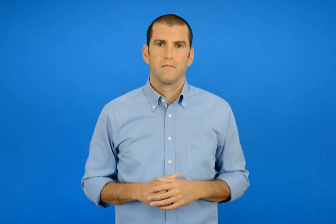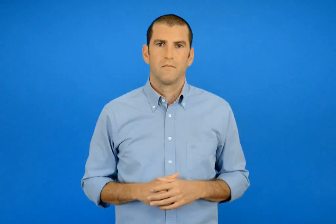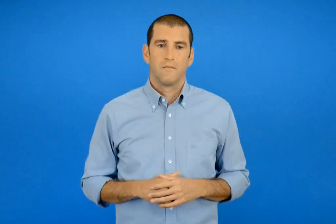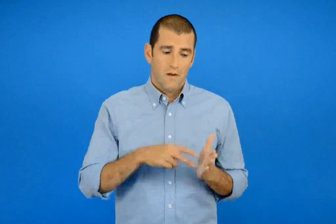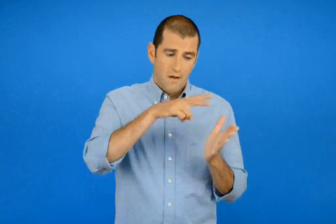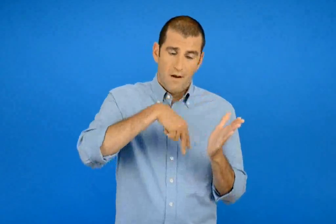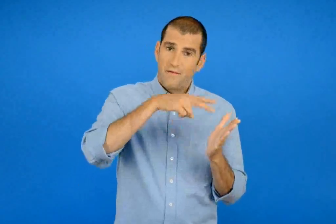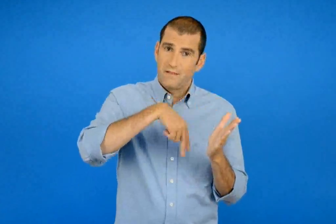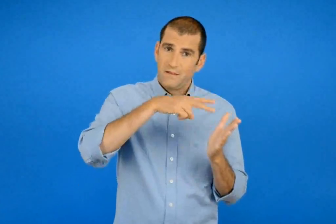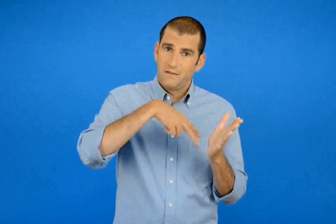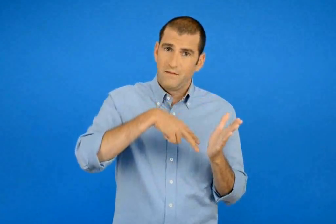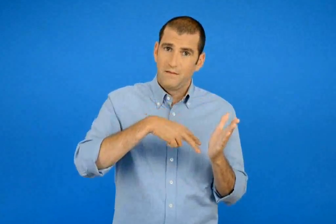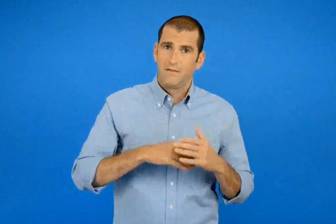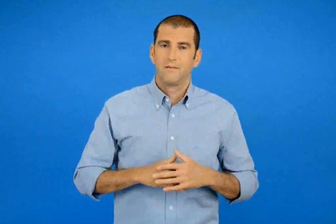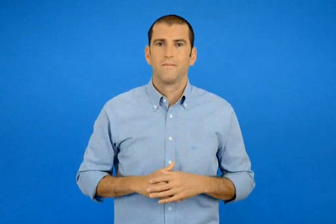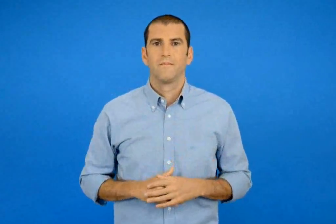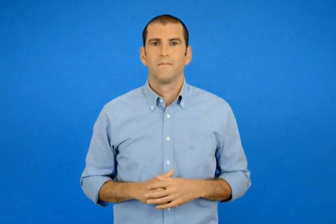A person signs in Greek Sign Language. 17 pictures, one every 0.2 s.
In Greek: να διαβάζεις
